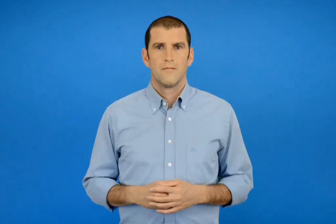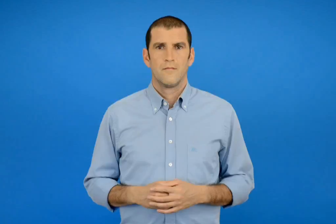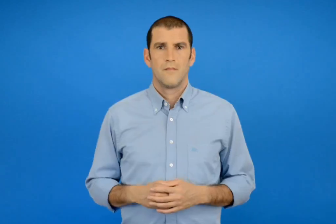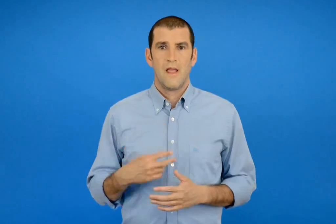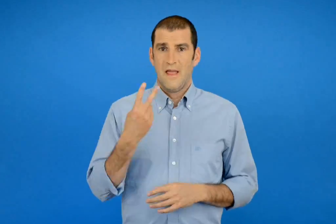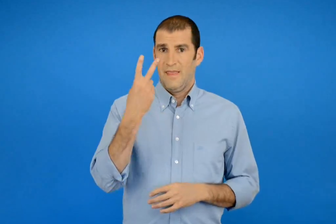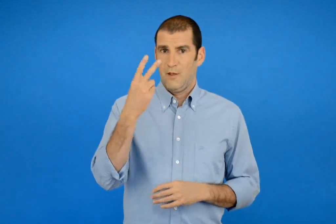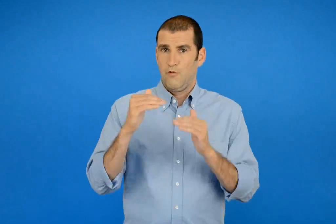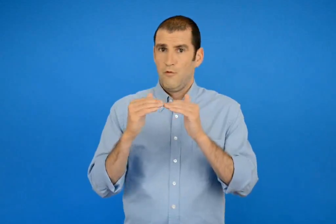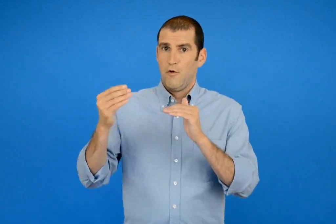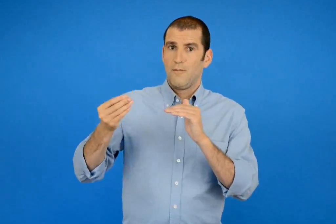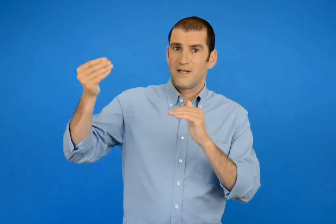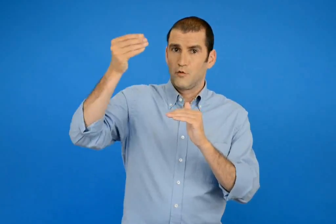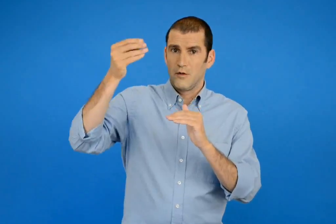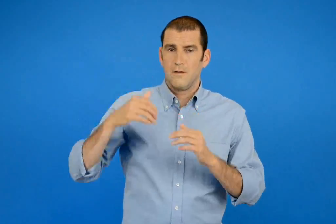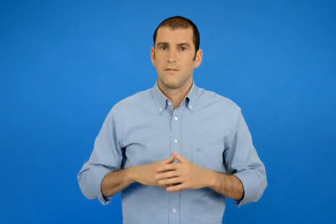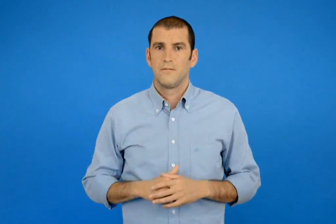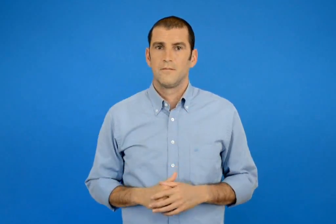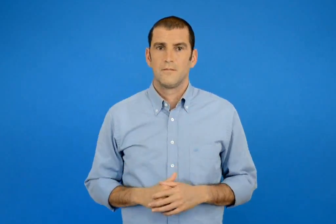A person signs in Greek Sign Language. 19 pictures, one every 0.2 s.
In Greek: περισσότερα από 2
